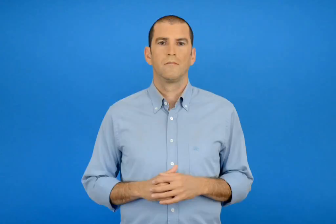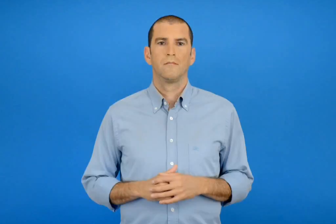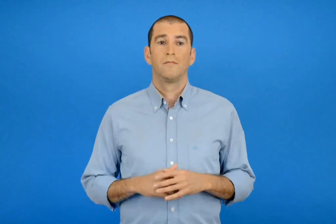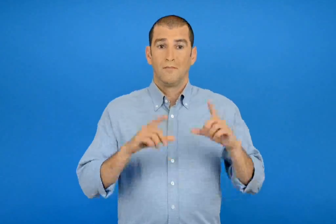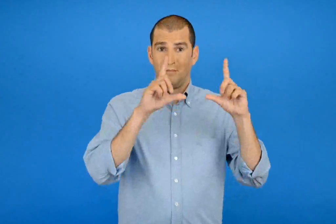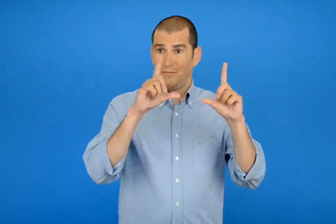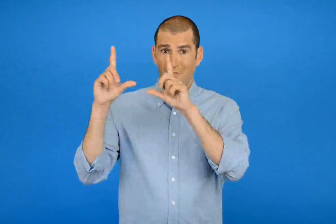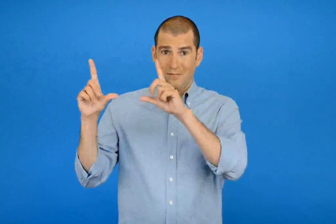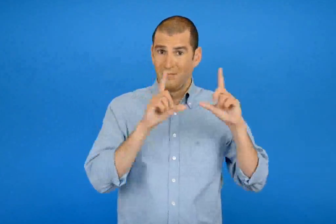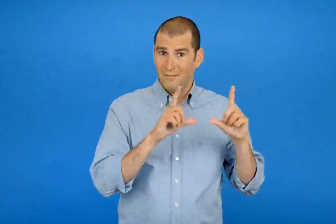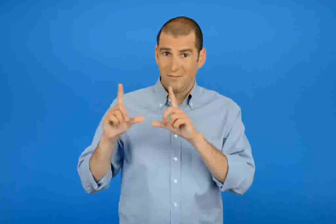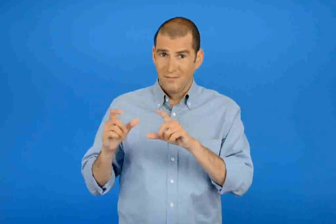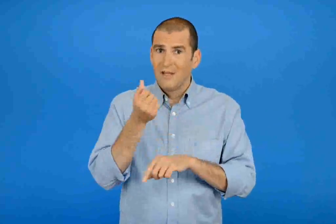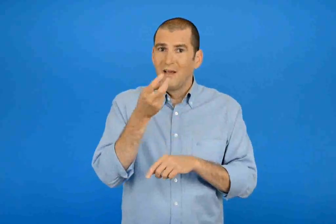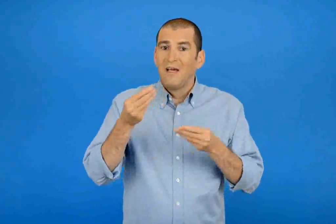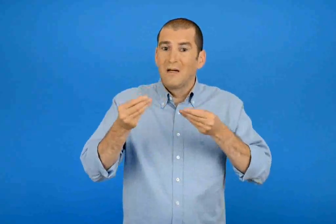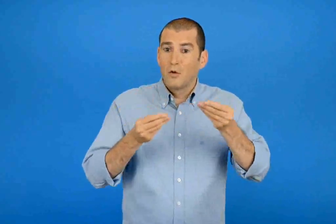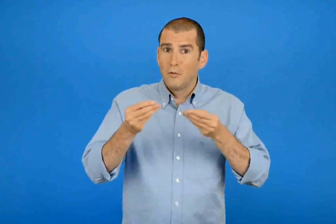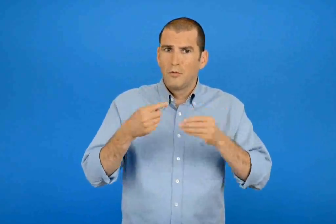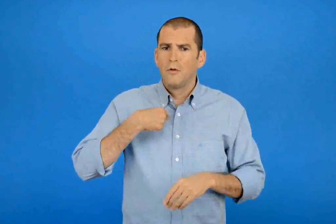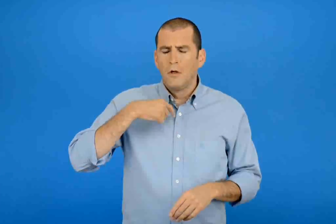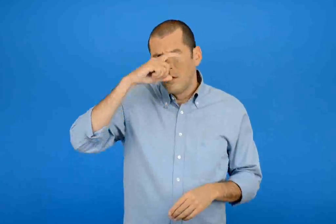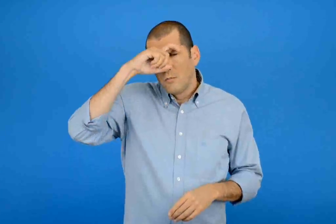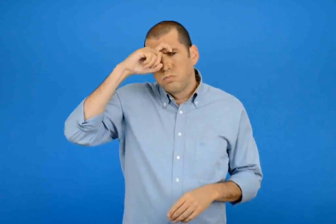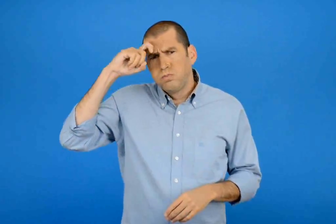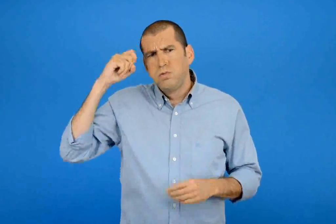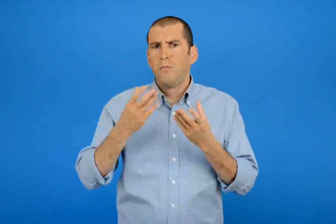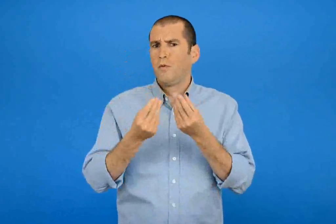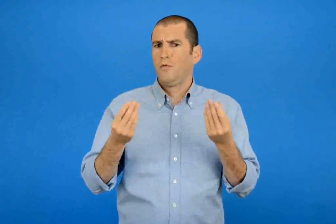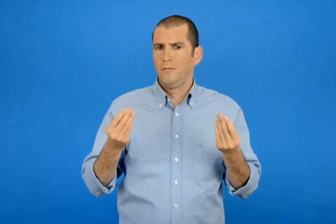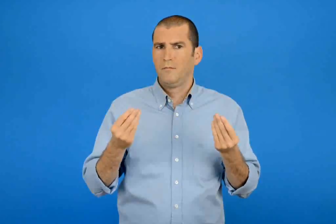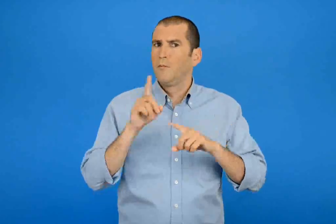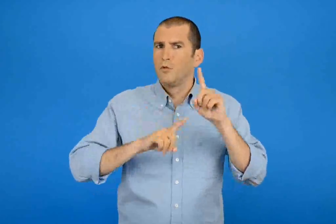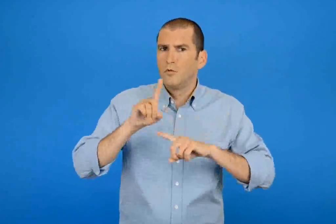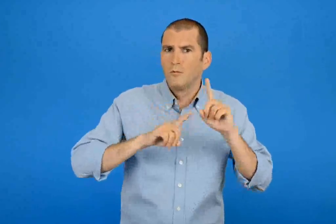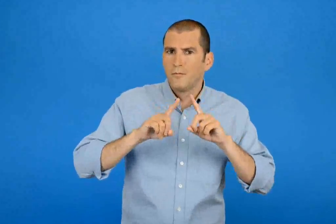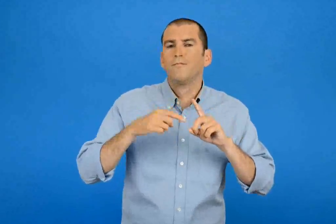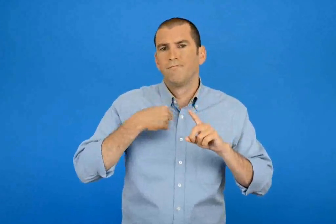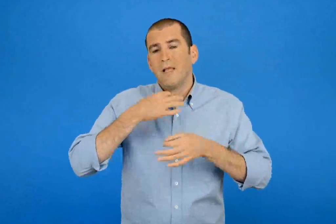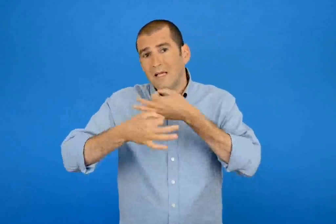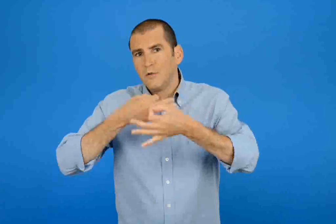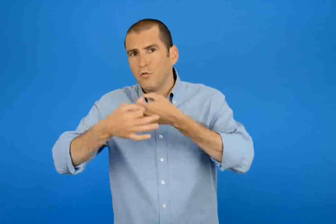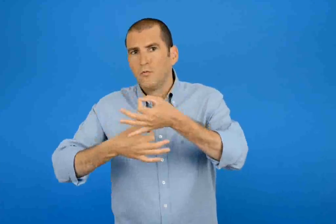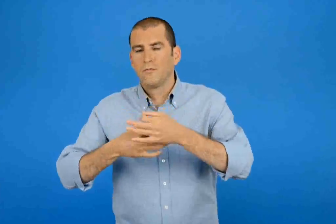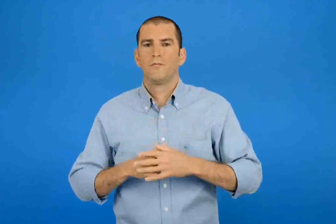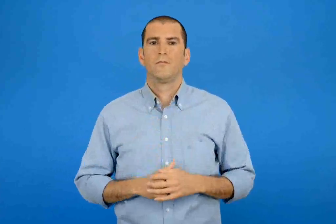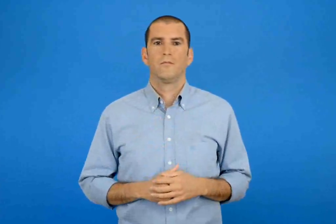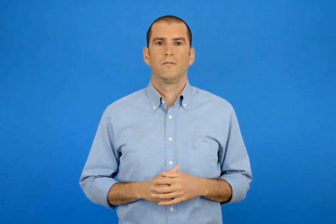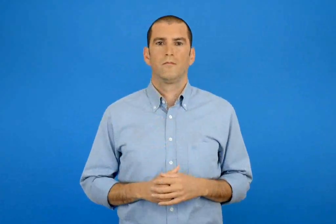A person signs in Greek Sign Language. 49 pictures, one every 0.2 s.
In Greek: σε ποιούς από τους παραπάνω υπολογισμούς δυσκολεύτηκα περισσότερο ; εξηγώ
